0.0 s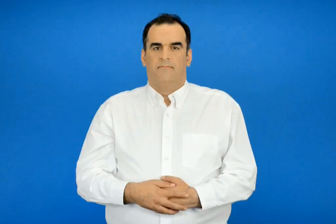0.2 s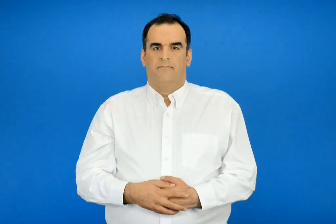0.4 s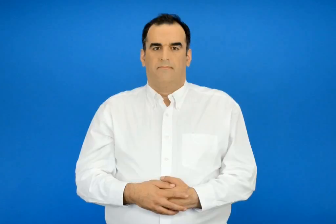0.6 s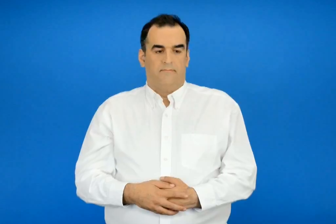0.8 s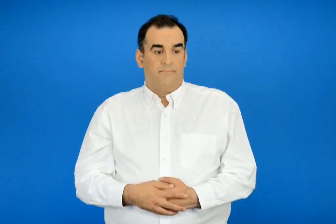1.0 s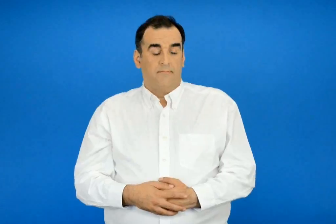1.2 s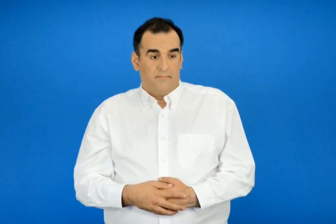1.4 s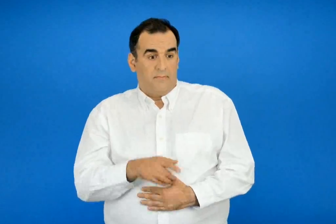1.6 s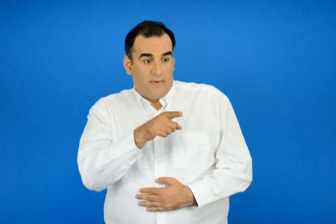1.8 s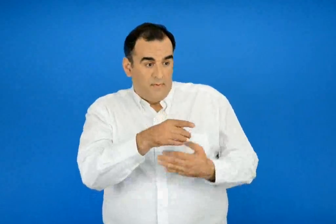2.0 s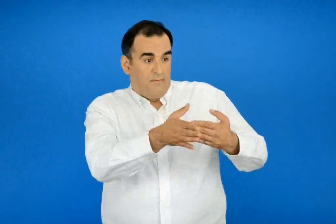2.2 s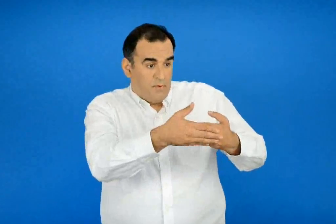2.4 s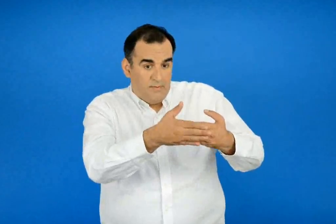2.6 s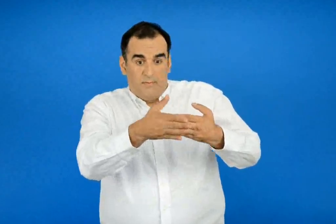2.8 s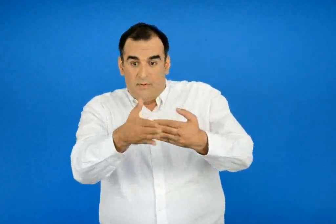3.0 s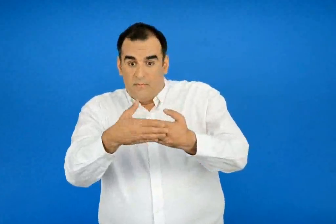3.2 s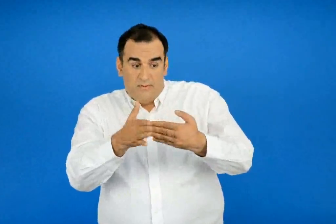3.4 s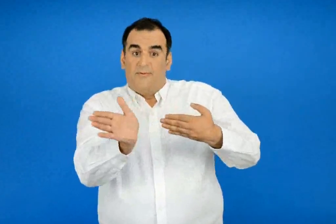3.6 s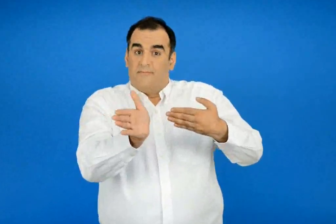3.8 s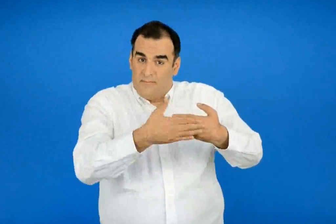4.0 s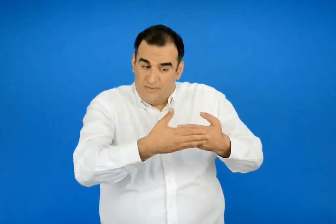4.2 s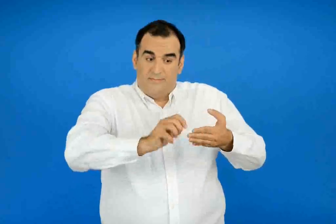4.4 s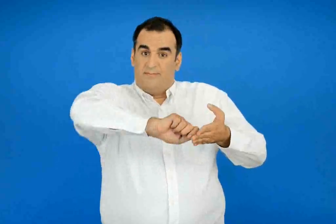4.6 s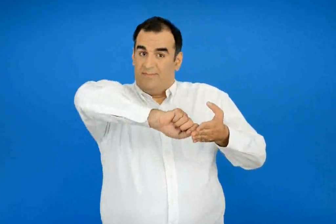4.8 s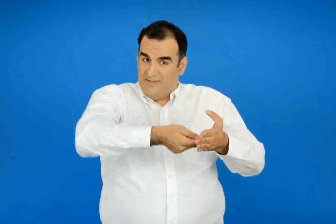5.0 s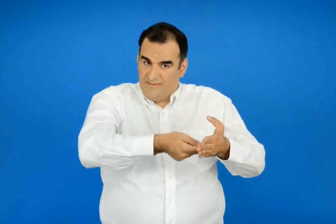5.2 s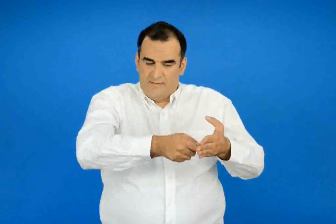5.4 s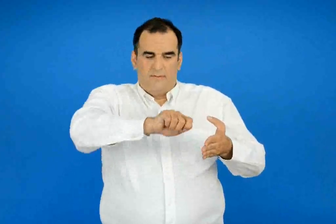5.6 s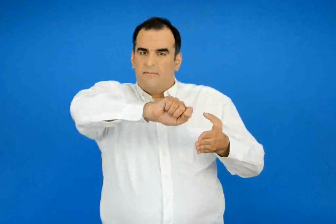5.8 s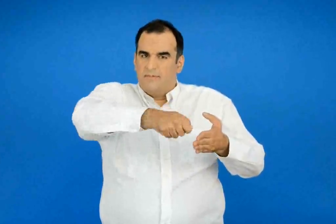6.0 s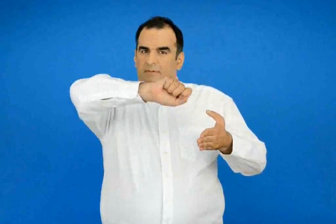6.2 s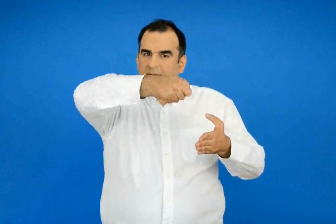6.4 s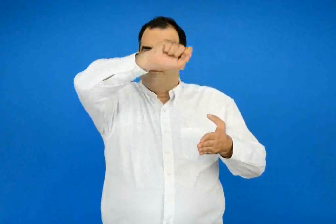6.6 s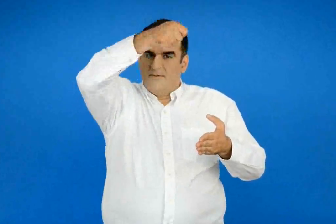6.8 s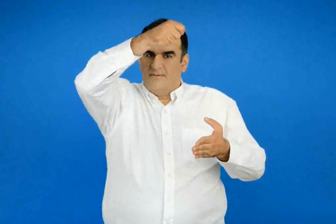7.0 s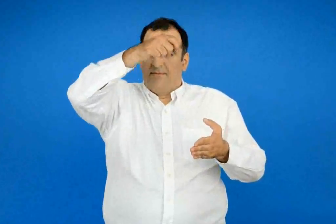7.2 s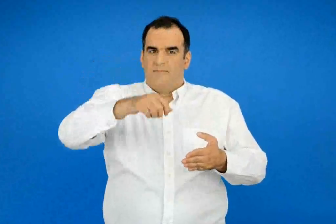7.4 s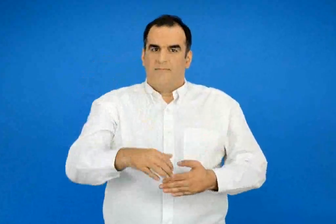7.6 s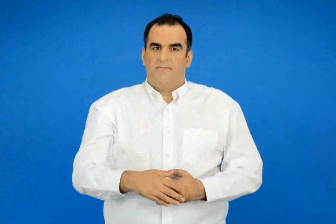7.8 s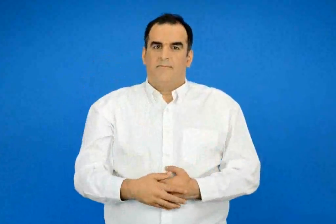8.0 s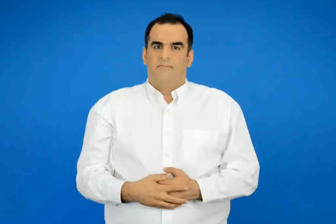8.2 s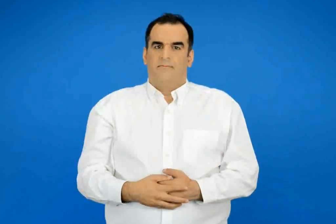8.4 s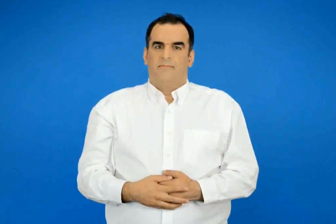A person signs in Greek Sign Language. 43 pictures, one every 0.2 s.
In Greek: βρισκω τις πόρτες κλειδωτές κλειδωμένες και κλειδαμπαρωμένες
